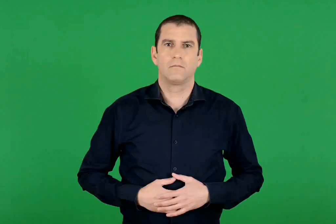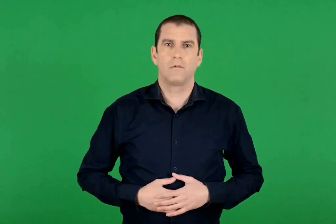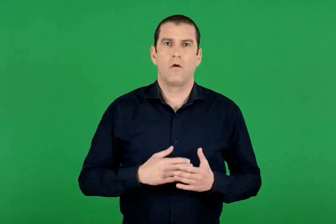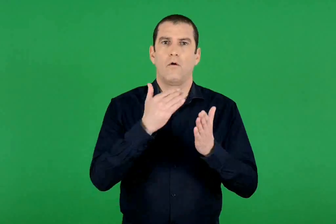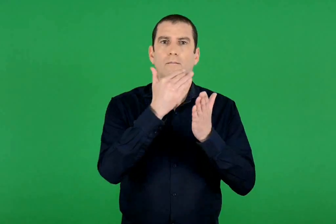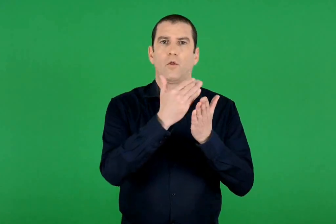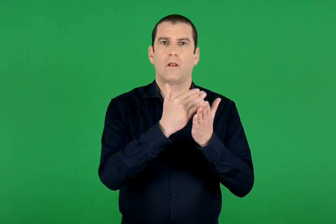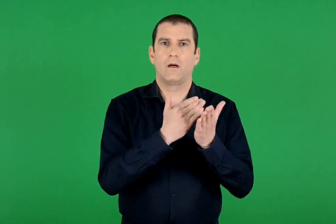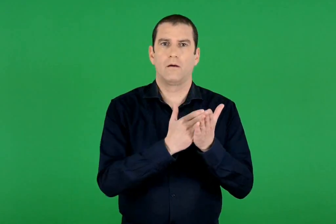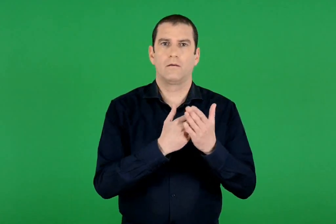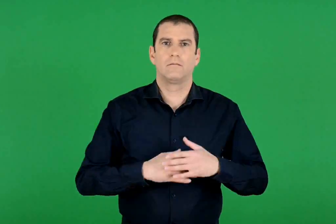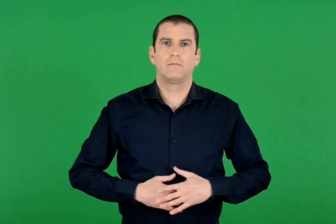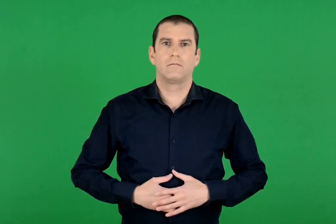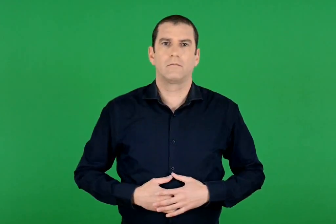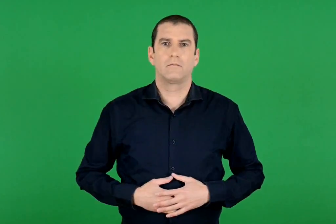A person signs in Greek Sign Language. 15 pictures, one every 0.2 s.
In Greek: πρόγραμμα
